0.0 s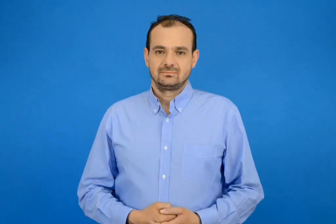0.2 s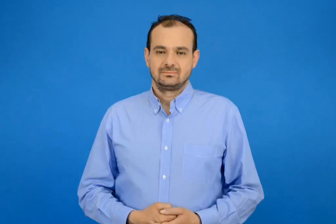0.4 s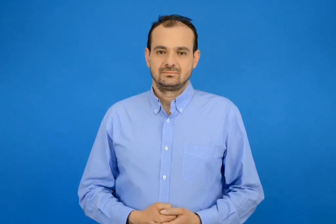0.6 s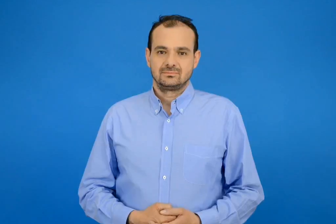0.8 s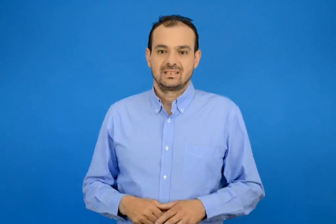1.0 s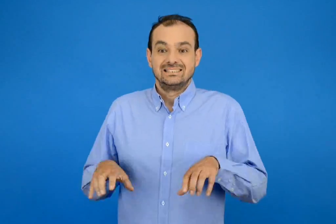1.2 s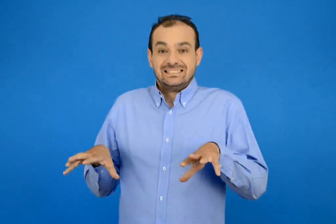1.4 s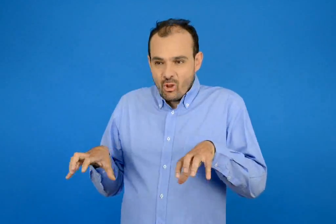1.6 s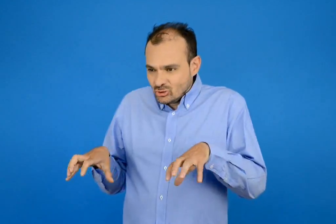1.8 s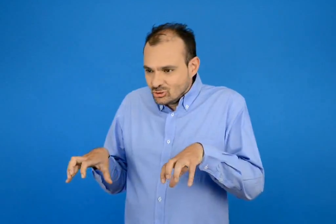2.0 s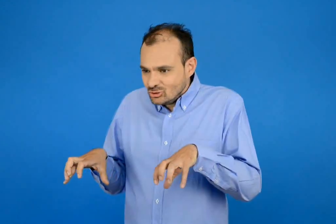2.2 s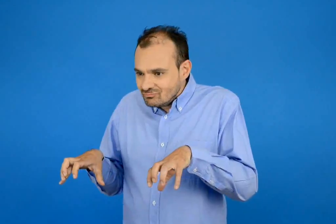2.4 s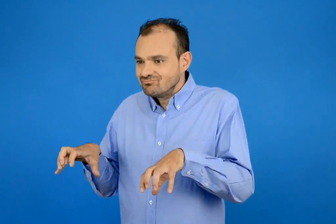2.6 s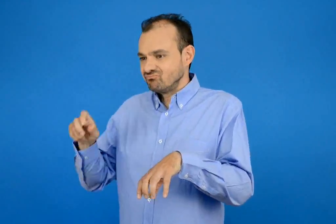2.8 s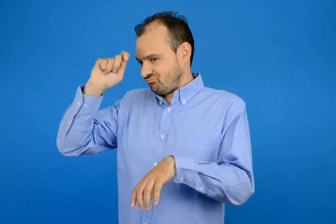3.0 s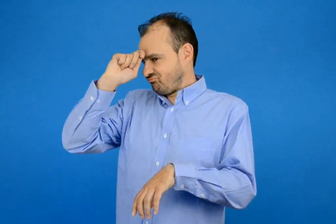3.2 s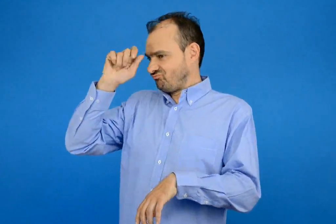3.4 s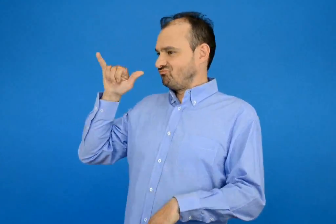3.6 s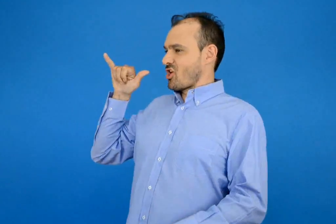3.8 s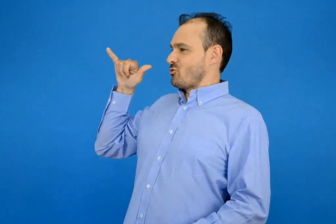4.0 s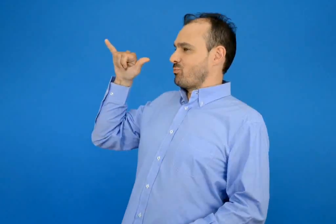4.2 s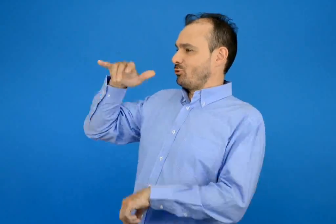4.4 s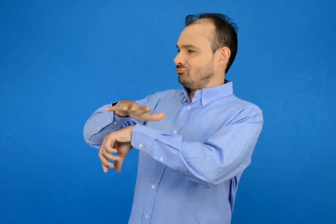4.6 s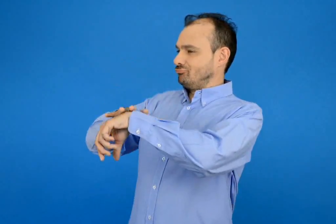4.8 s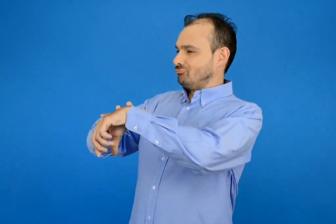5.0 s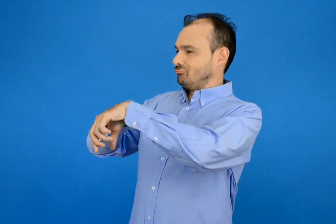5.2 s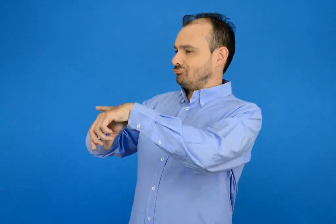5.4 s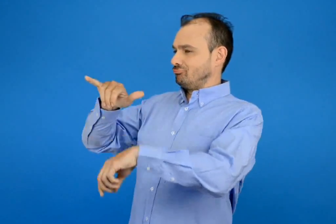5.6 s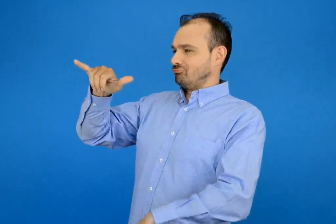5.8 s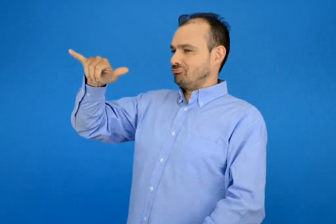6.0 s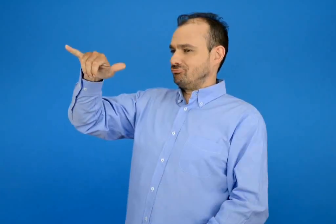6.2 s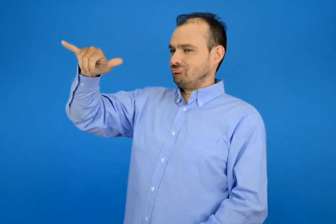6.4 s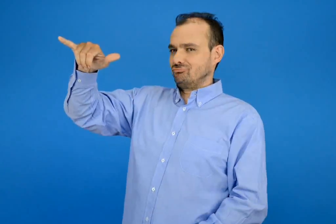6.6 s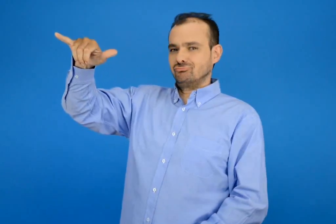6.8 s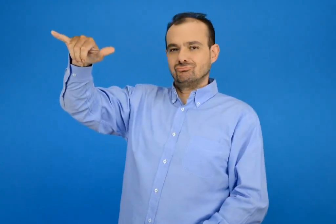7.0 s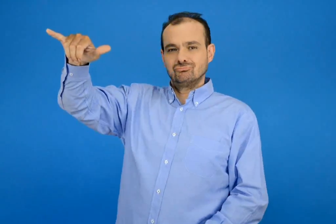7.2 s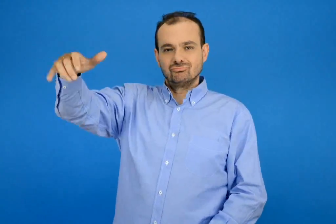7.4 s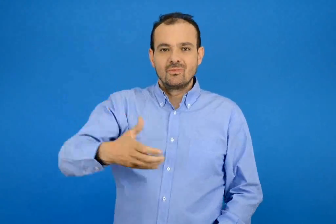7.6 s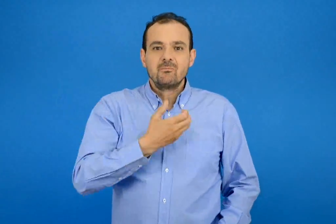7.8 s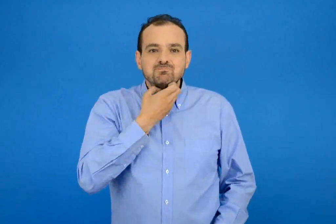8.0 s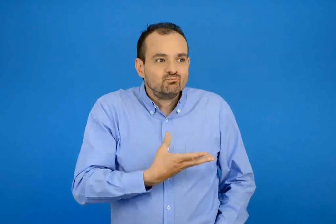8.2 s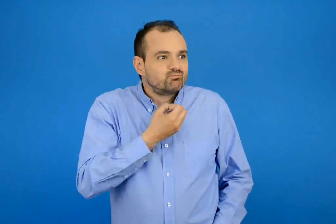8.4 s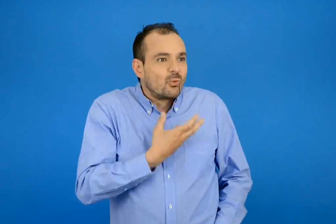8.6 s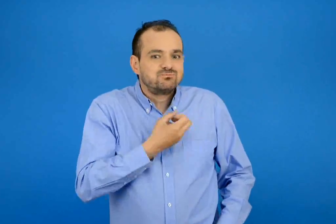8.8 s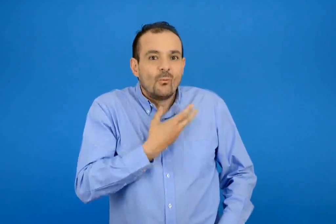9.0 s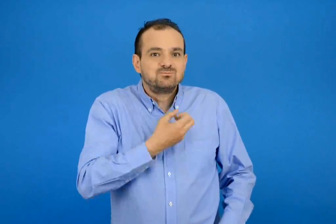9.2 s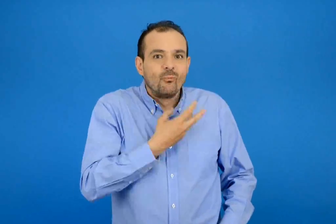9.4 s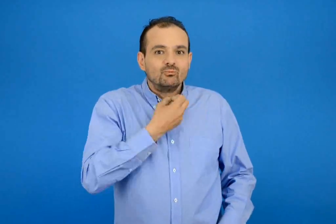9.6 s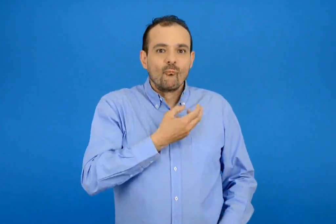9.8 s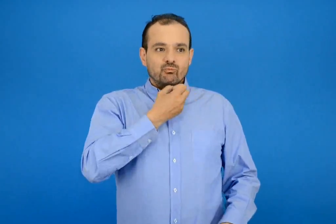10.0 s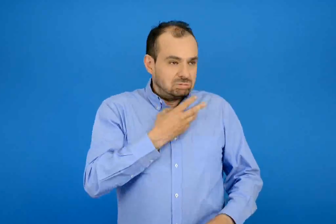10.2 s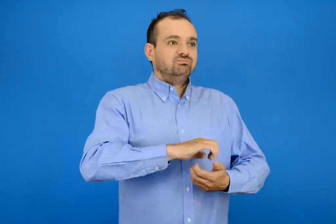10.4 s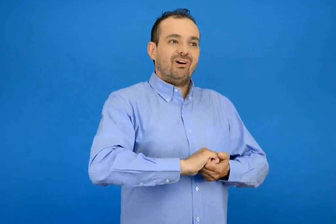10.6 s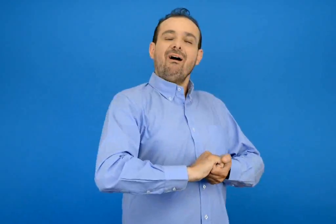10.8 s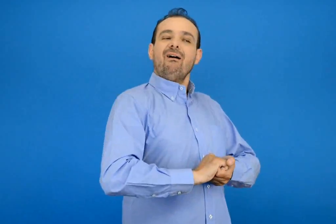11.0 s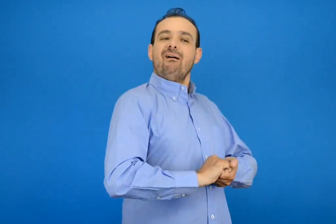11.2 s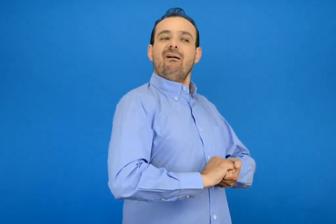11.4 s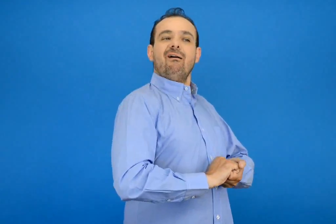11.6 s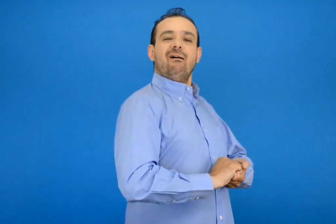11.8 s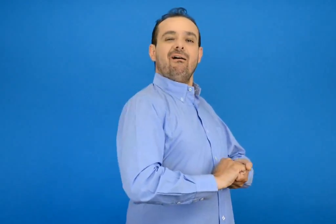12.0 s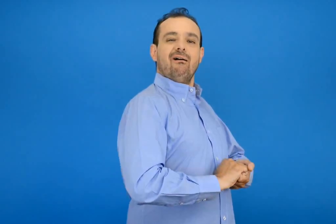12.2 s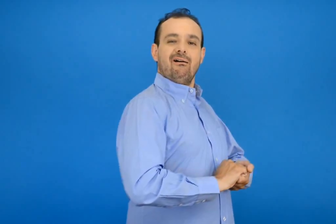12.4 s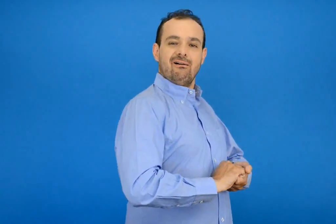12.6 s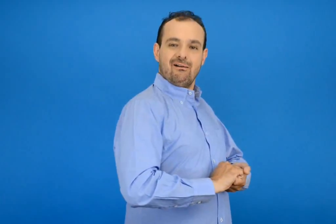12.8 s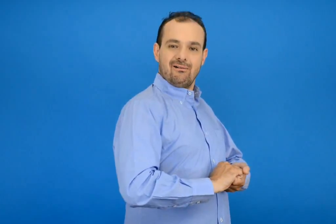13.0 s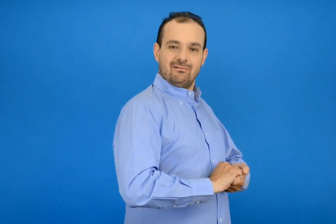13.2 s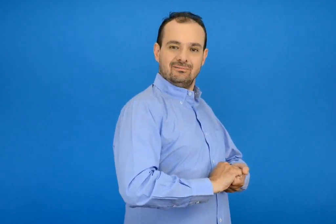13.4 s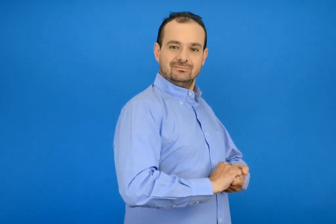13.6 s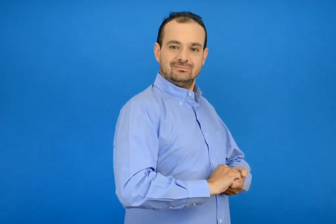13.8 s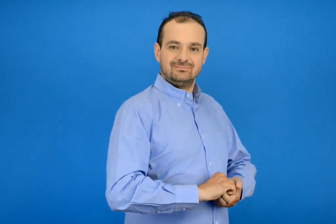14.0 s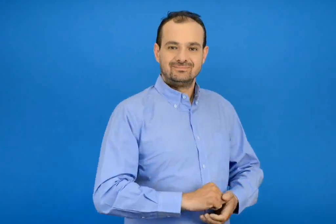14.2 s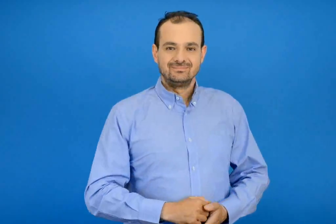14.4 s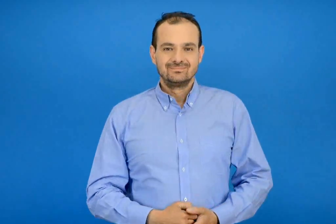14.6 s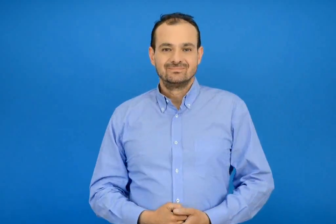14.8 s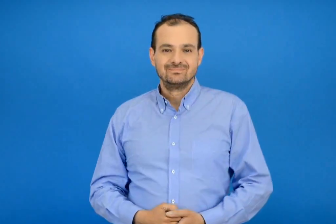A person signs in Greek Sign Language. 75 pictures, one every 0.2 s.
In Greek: ένας σκύλος αεροπόρος κι ένας βάτραχος τενόρος
